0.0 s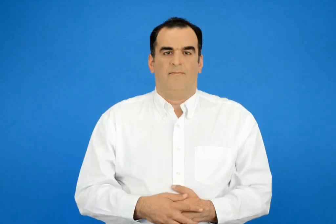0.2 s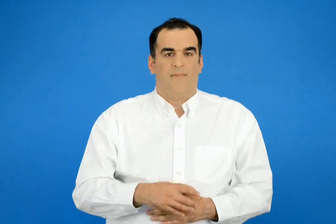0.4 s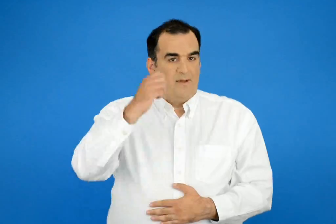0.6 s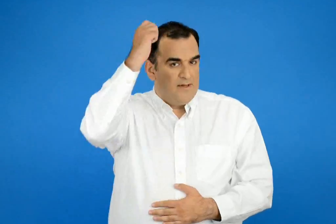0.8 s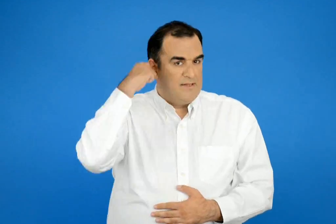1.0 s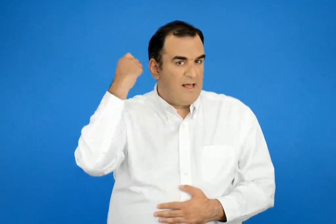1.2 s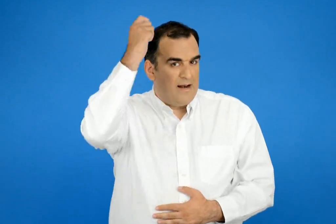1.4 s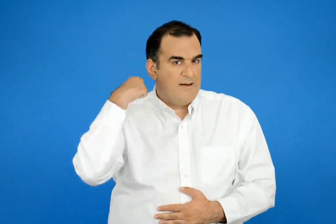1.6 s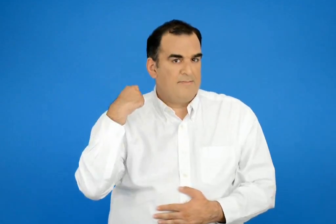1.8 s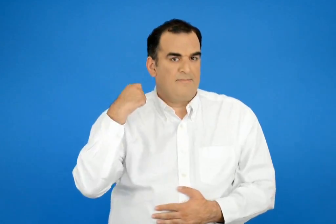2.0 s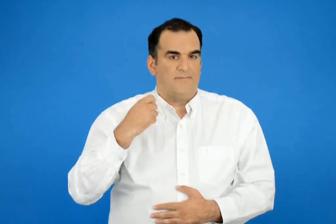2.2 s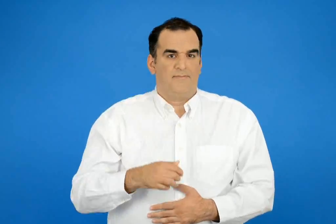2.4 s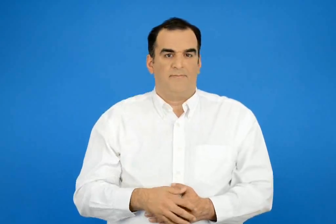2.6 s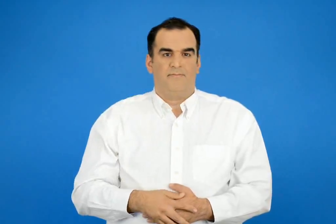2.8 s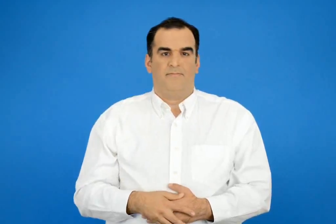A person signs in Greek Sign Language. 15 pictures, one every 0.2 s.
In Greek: χτένα
